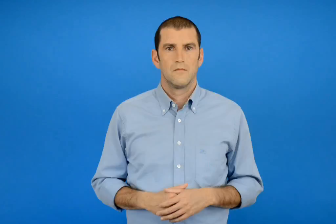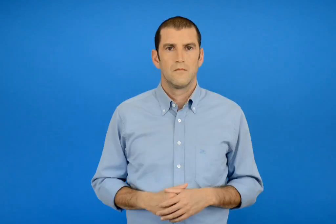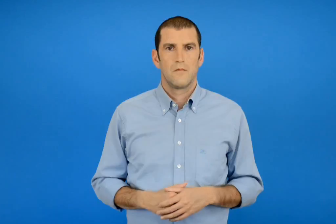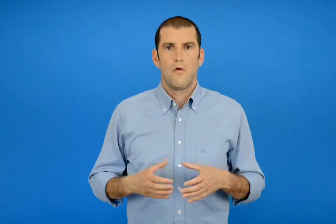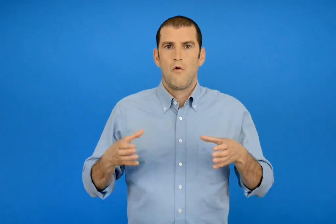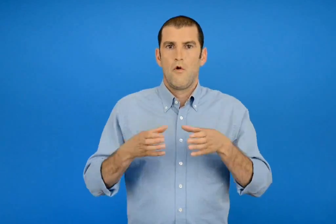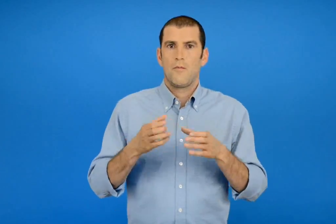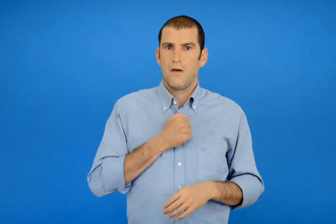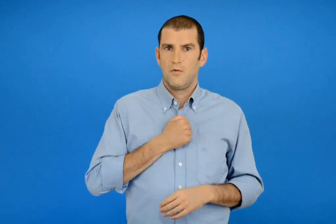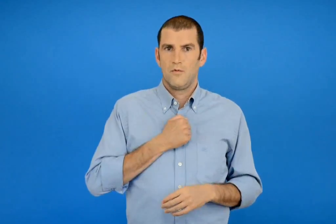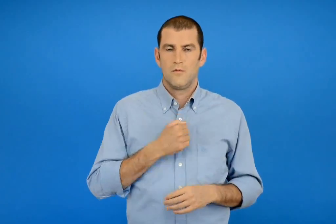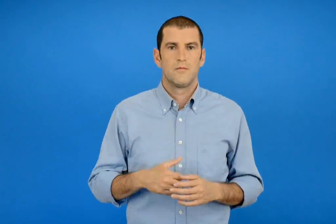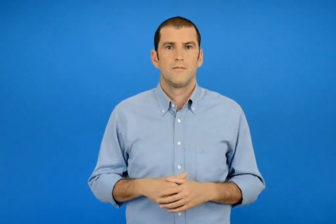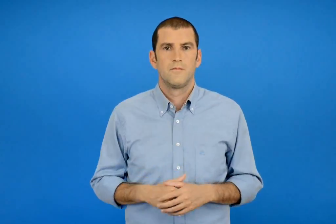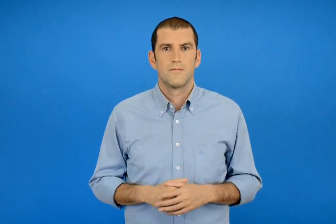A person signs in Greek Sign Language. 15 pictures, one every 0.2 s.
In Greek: η ομάδα μου
